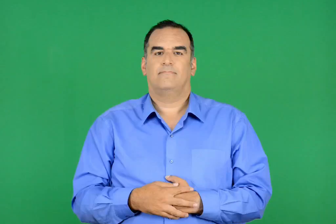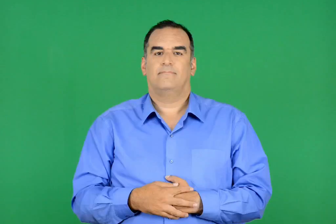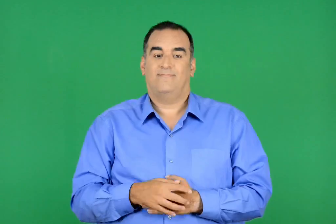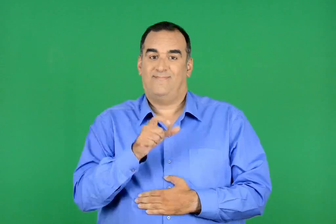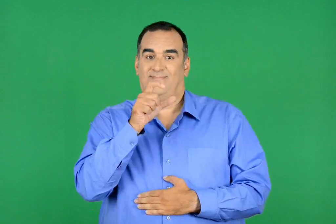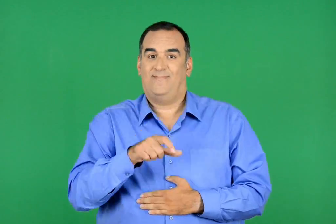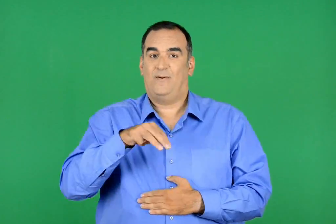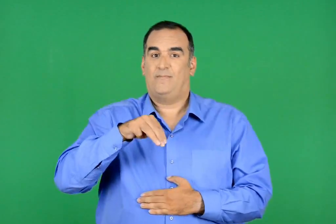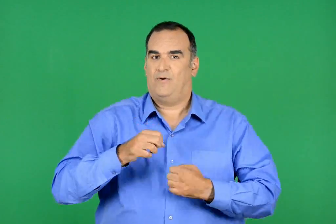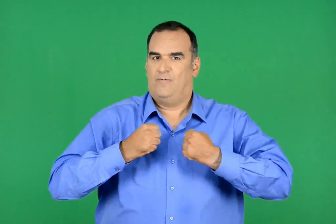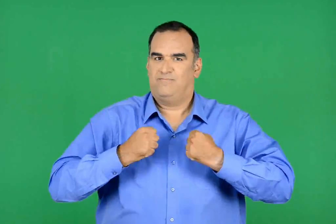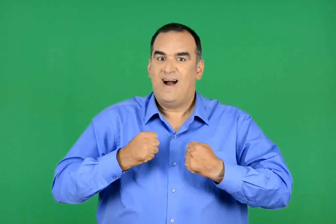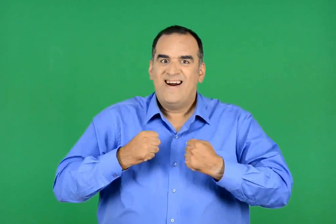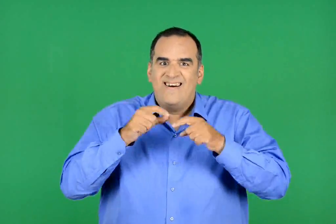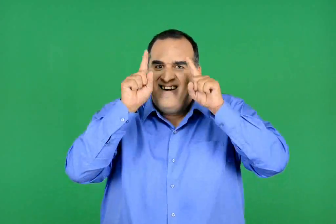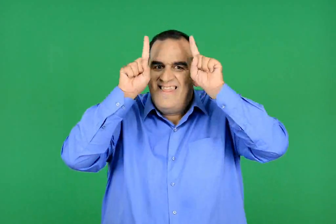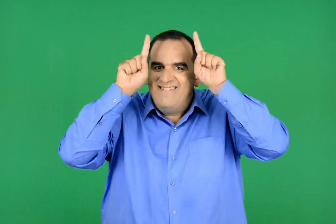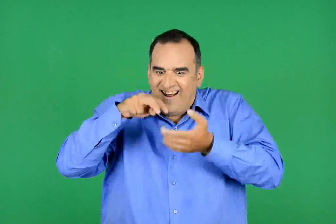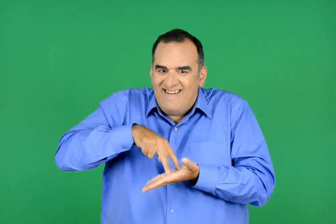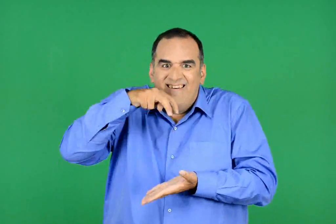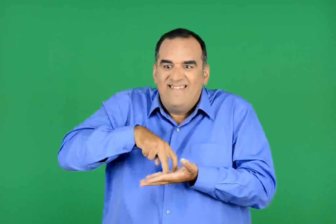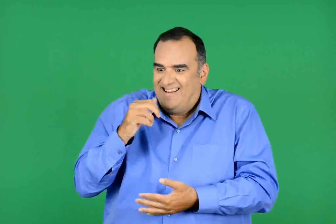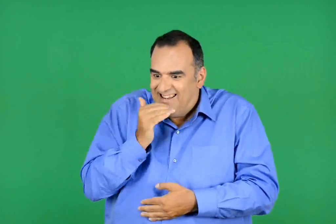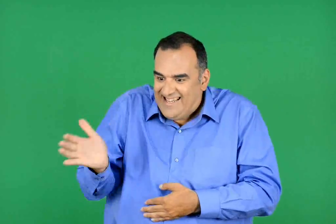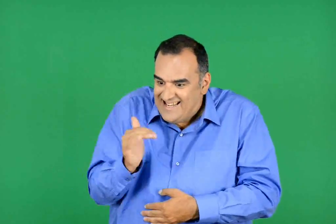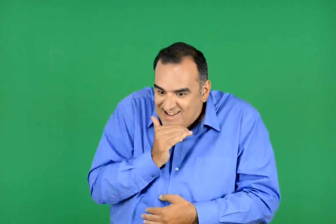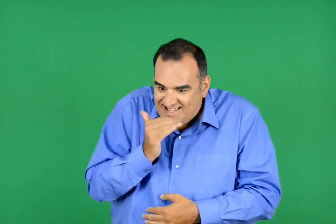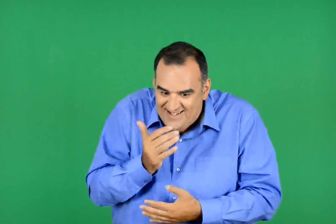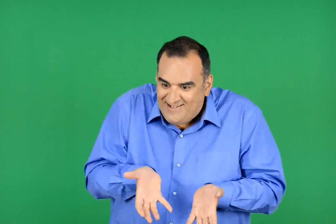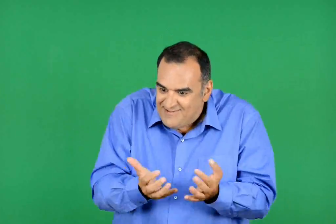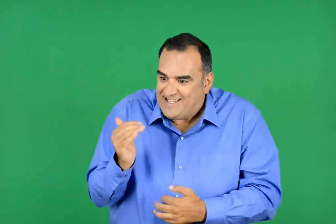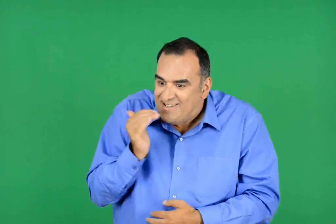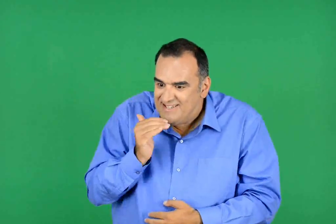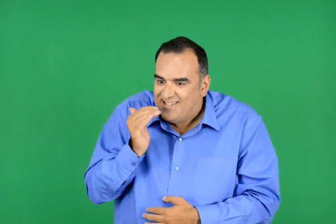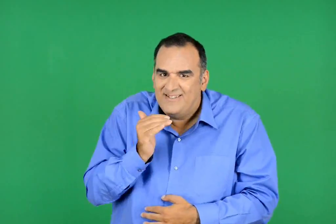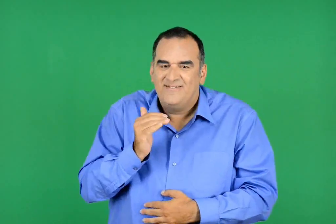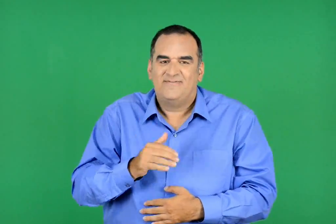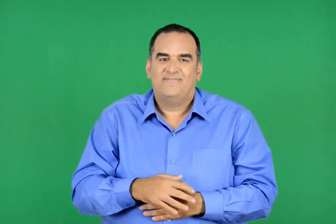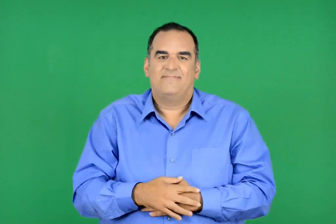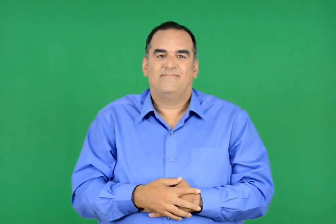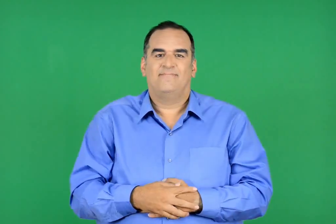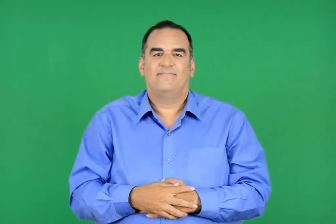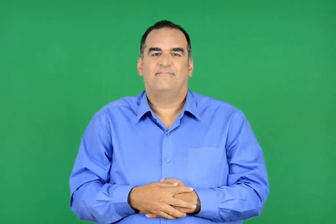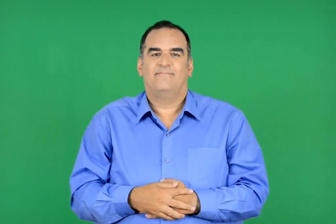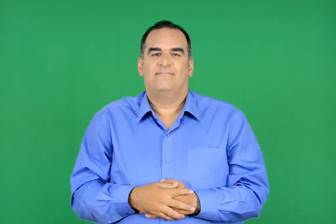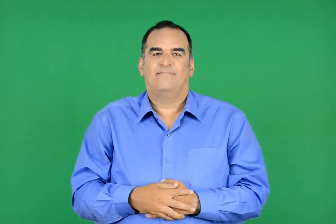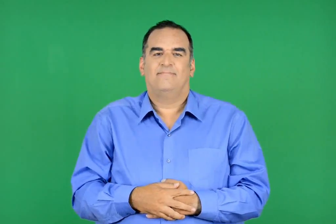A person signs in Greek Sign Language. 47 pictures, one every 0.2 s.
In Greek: ο χοντρομπόγκι χοροπηδούσε σαν καλικάντζαρος και φώναζε πιο γρήγορα πιο γρήγορα
